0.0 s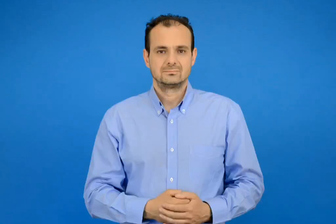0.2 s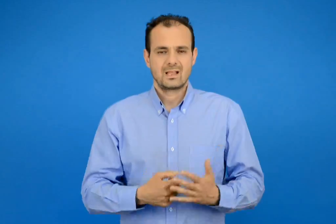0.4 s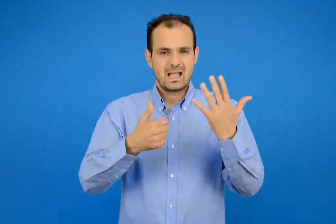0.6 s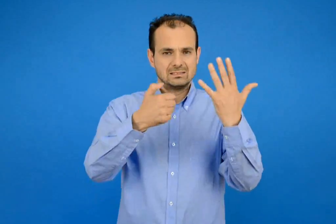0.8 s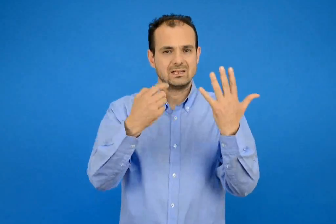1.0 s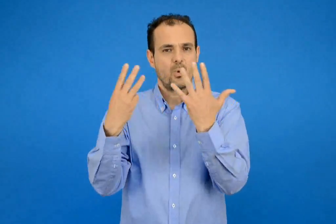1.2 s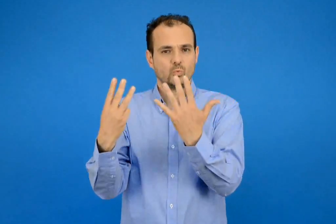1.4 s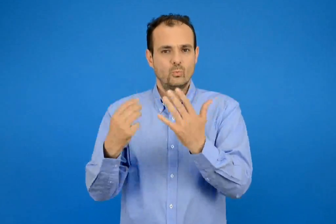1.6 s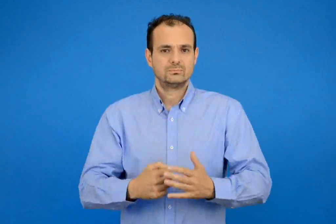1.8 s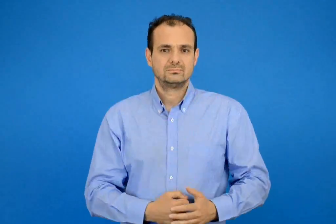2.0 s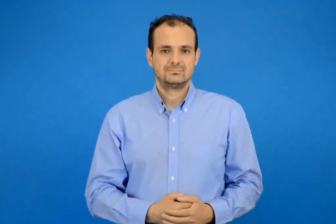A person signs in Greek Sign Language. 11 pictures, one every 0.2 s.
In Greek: εξήντα οχτώ
